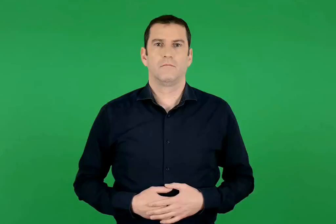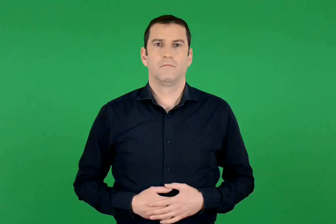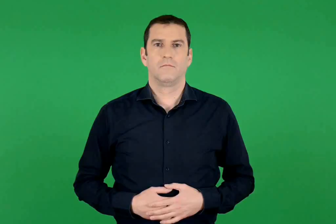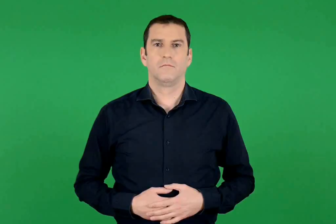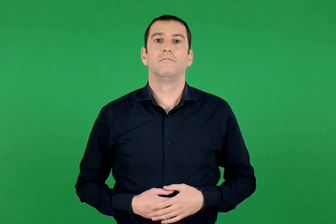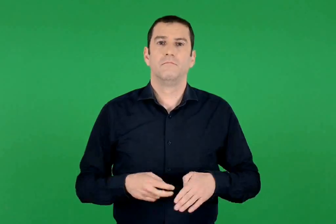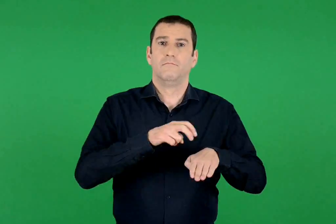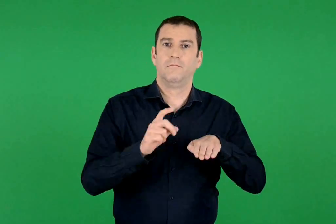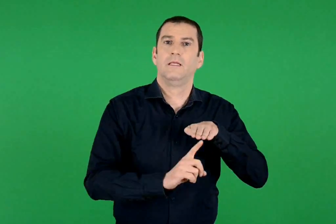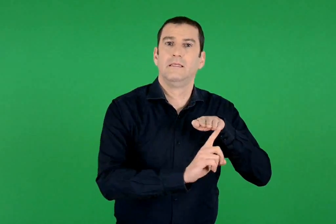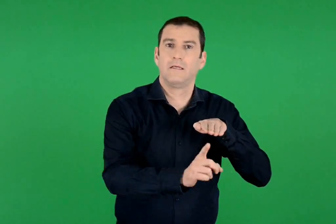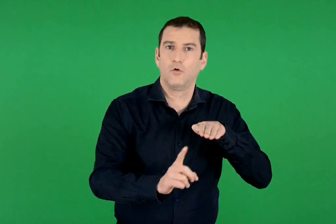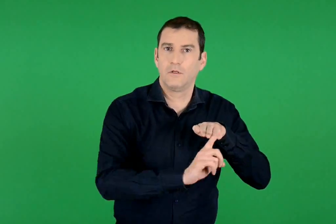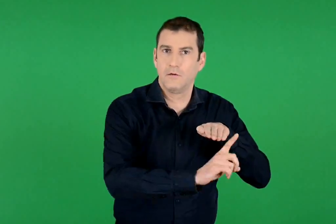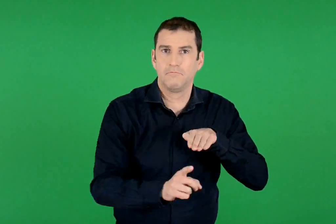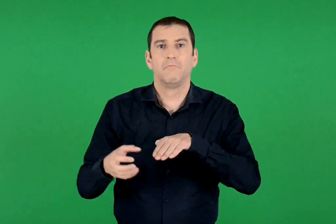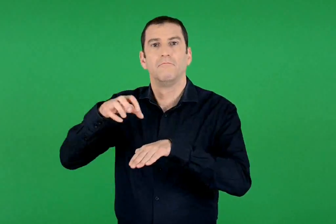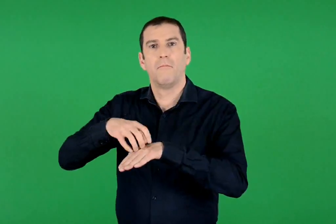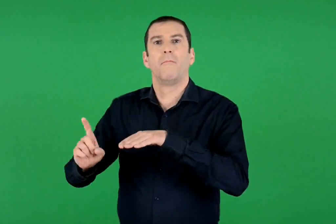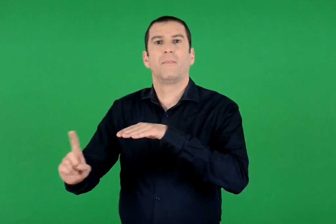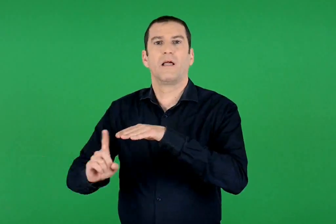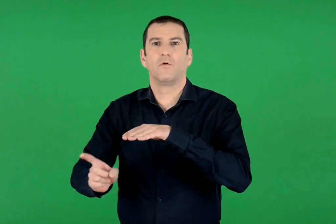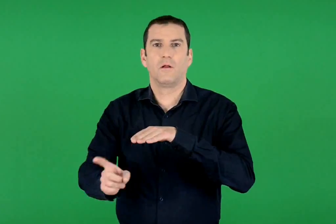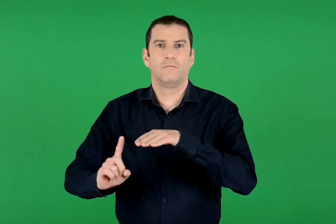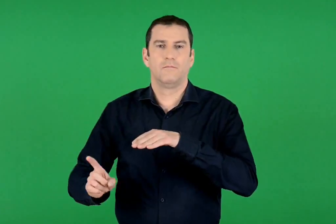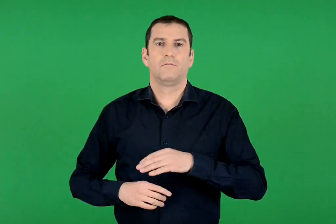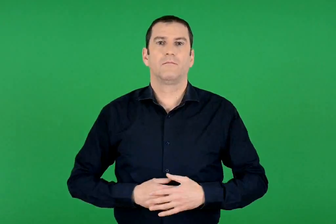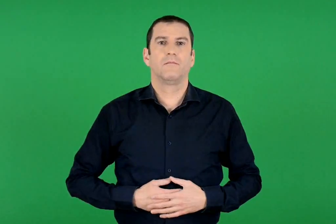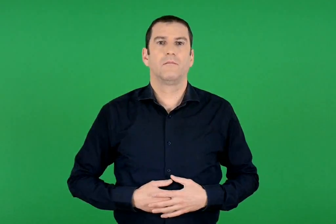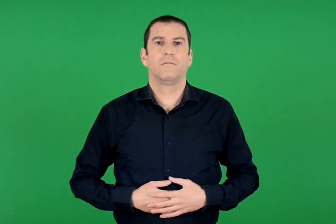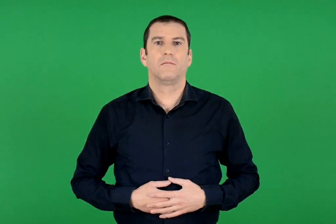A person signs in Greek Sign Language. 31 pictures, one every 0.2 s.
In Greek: με τα μέσα συγκοινωνίας και μεταφοράς
